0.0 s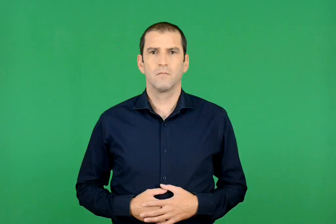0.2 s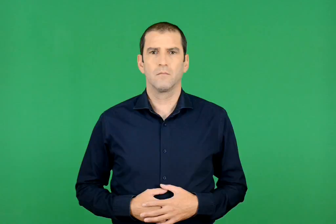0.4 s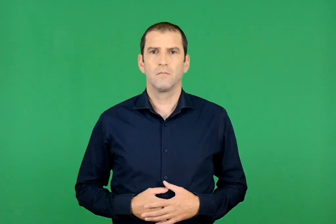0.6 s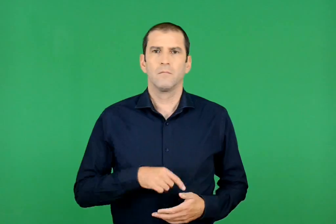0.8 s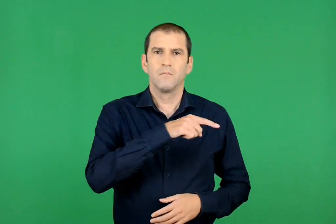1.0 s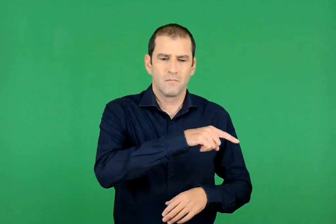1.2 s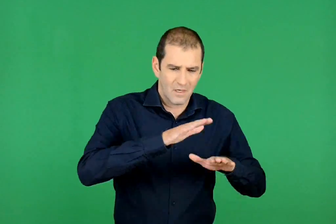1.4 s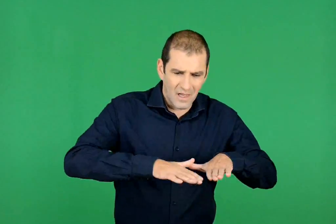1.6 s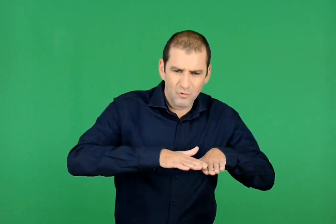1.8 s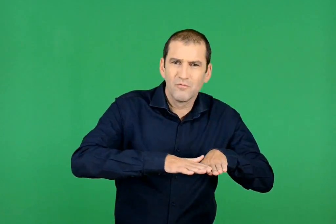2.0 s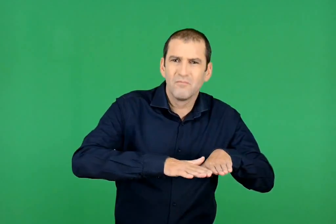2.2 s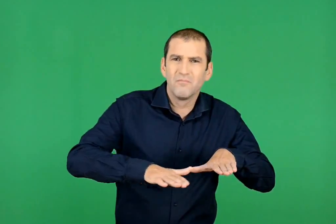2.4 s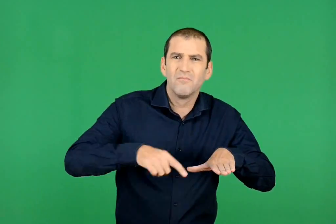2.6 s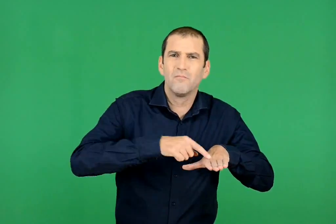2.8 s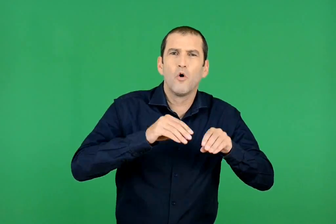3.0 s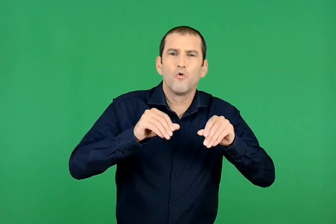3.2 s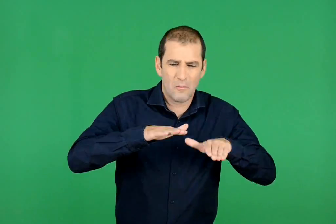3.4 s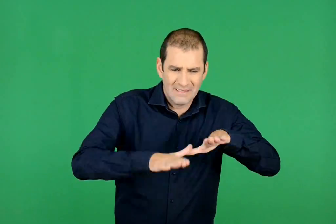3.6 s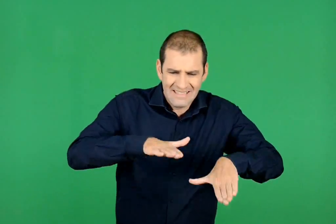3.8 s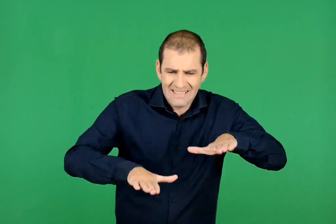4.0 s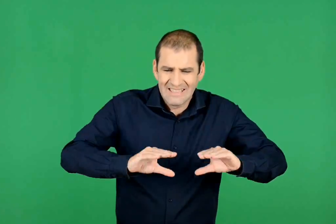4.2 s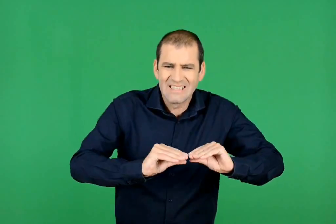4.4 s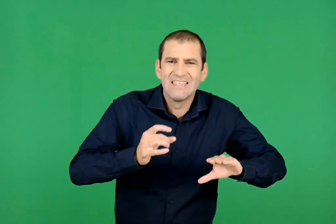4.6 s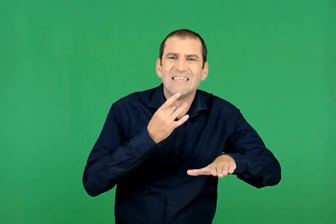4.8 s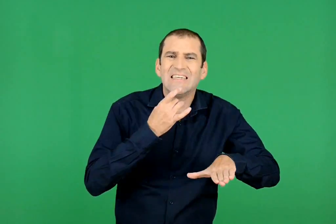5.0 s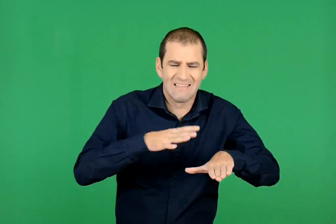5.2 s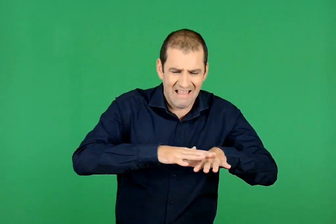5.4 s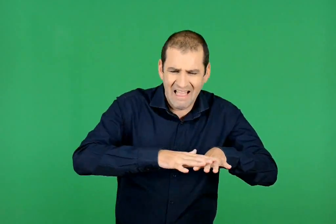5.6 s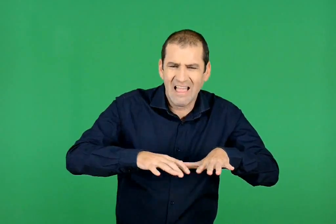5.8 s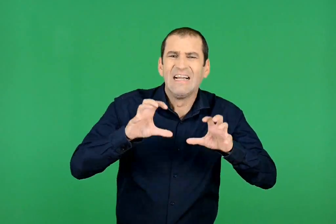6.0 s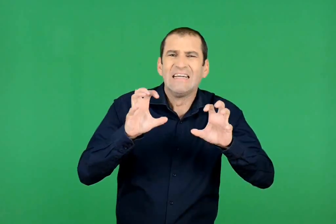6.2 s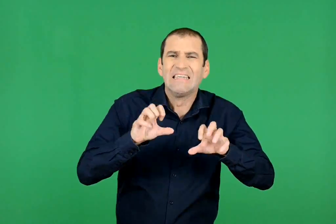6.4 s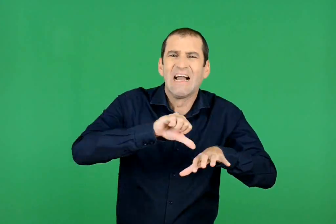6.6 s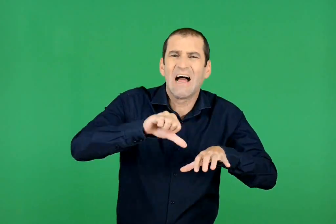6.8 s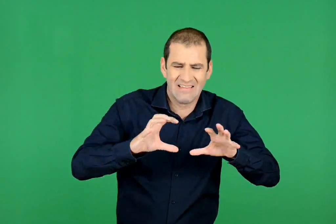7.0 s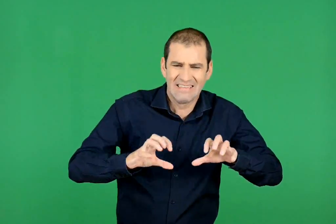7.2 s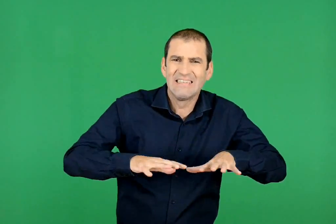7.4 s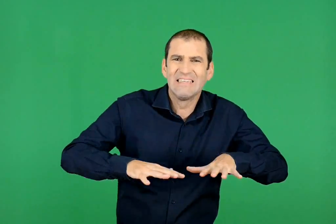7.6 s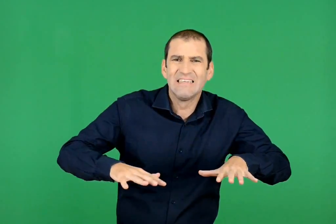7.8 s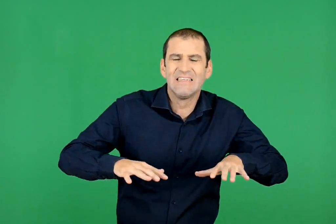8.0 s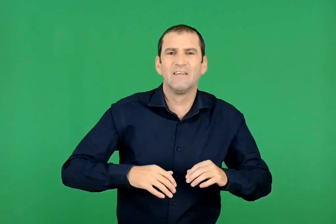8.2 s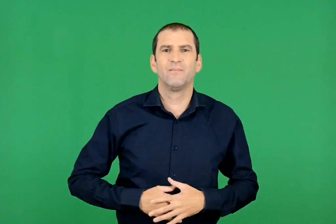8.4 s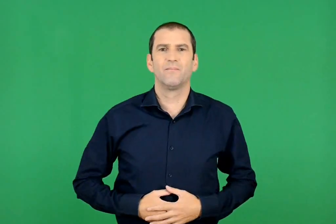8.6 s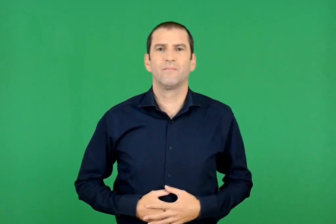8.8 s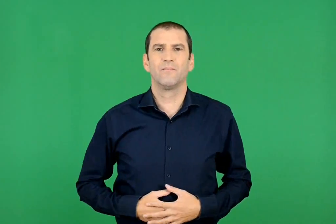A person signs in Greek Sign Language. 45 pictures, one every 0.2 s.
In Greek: χάμω ήτανε πατημένο χώμα σκληρό , γεμάτο ξεραμένα λάδια
